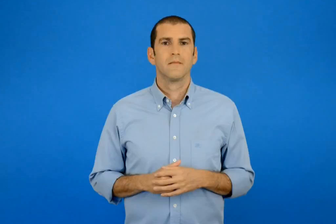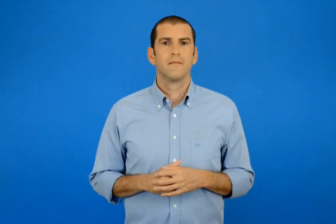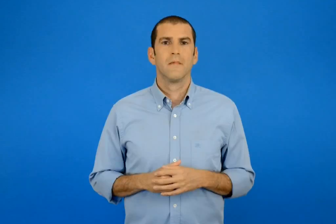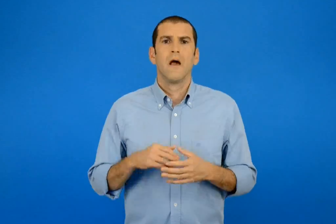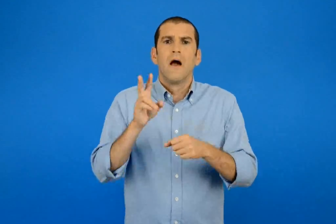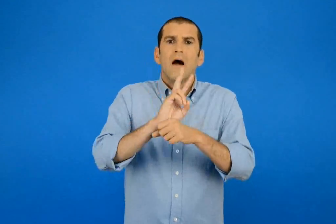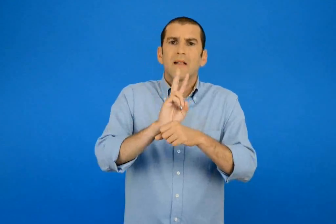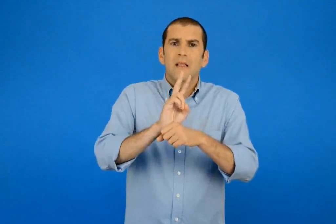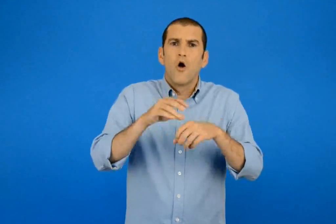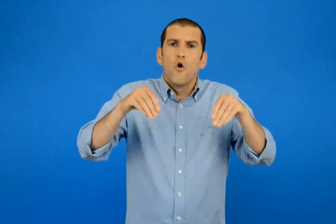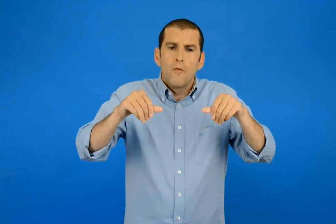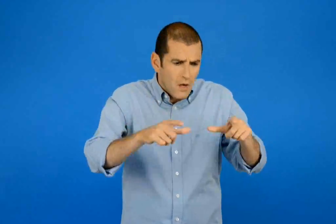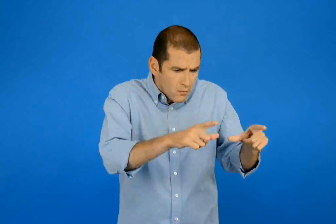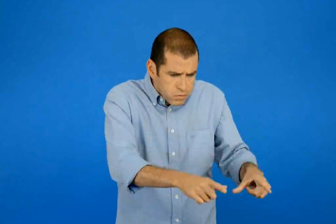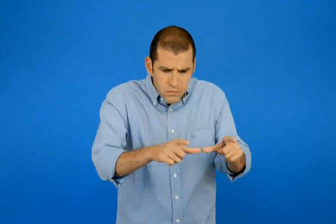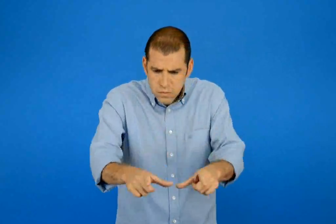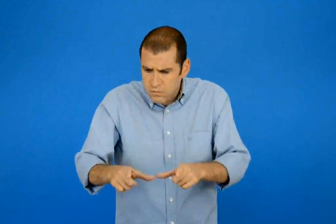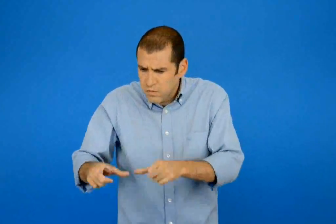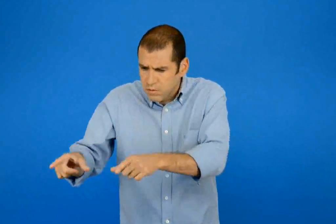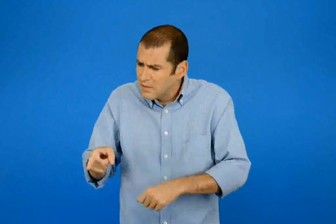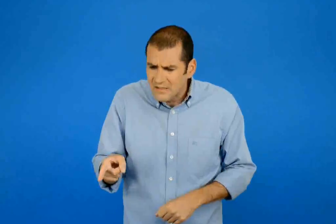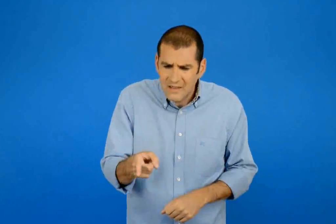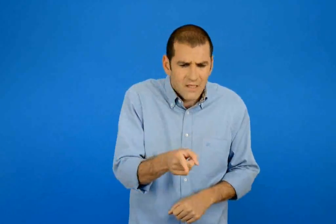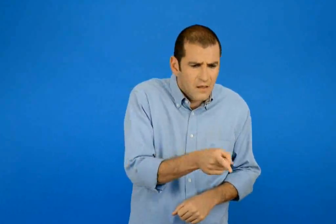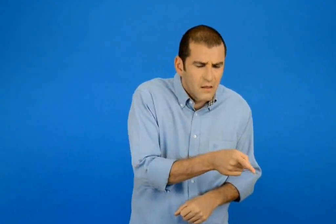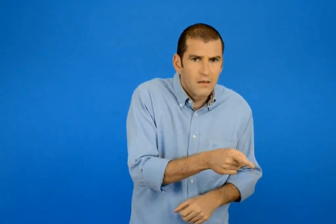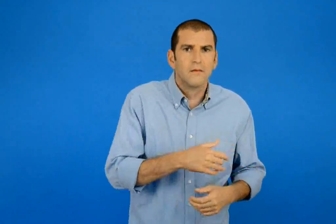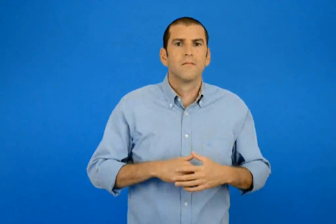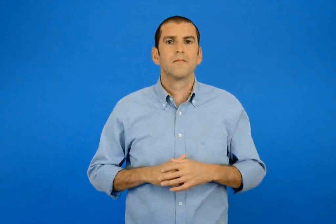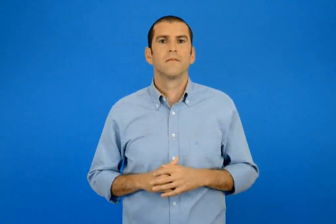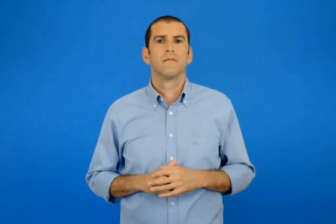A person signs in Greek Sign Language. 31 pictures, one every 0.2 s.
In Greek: τι είναι αυτά τα χαρτάκια στο χώμα ;
